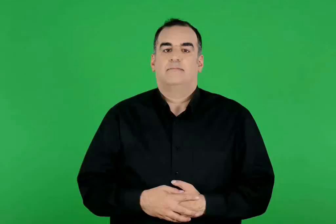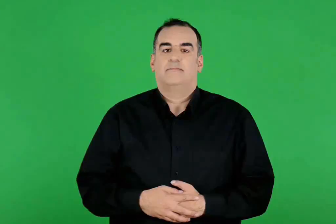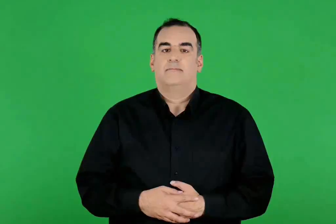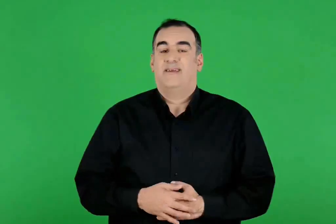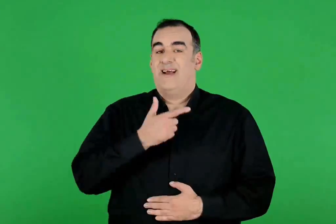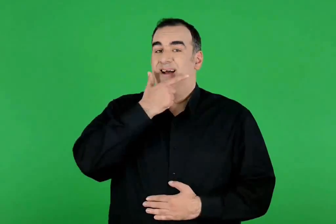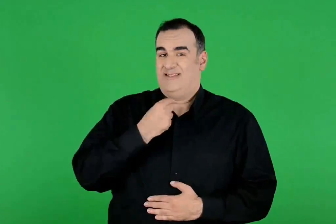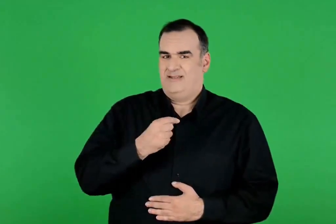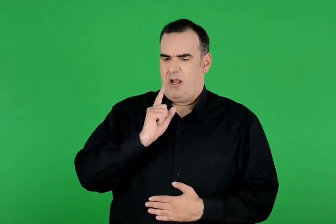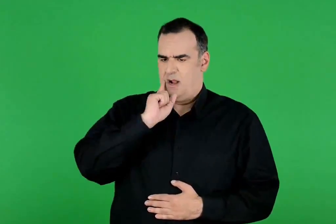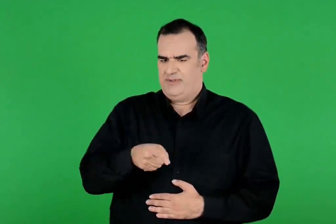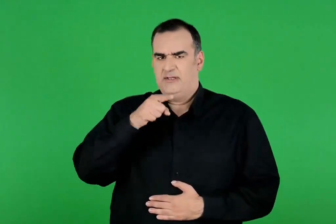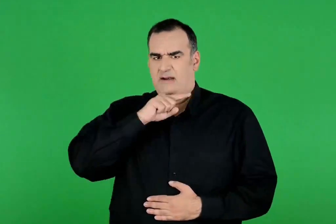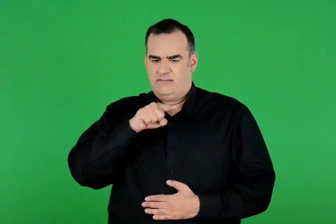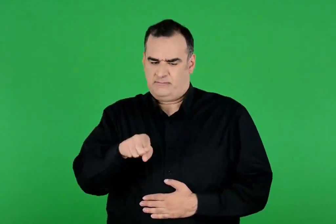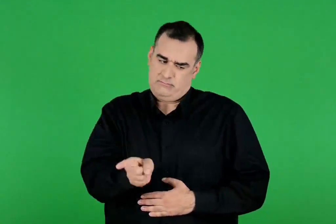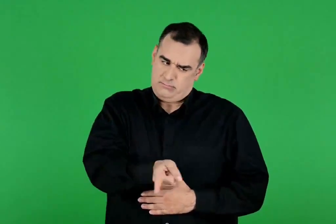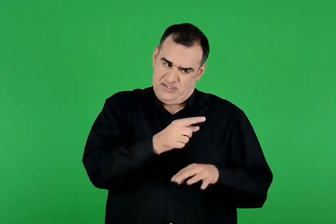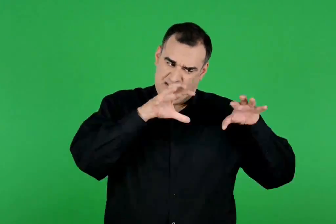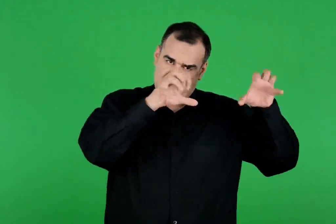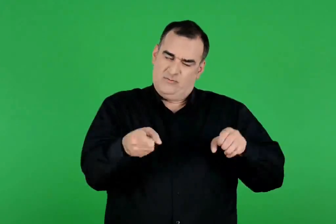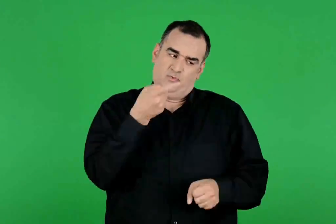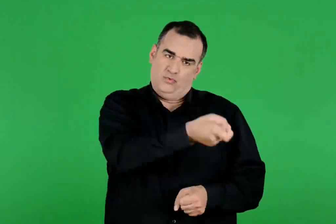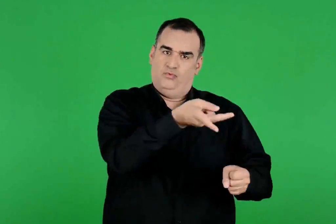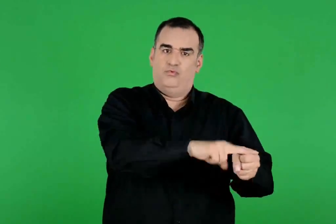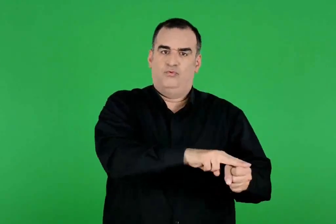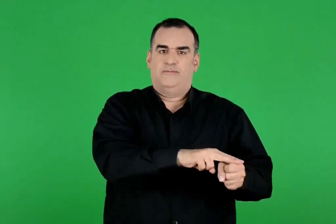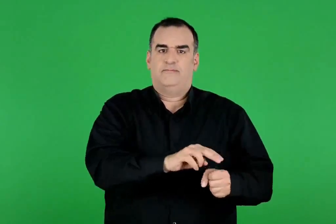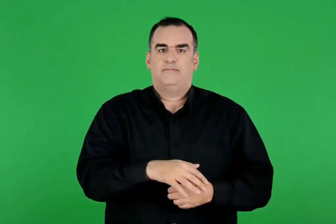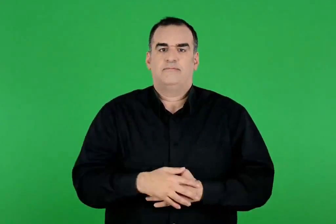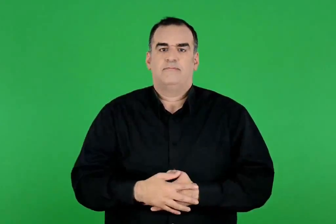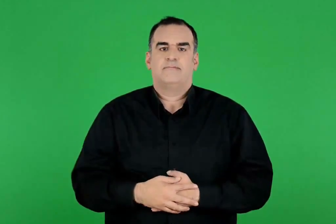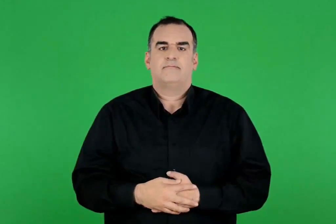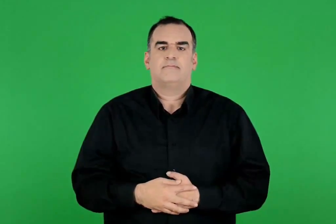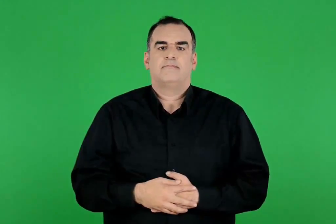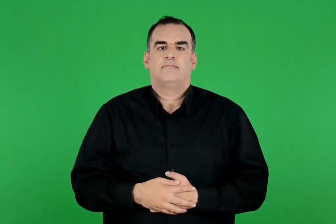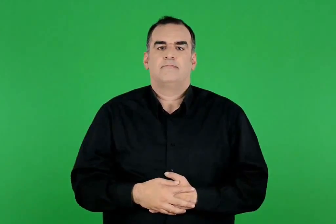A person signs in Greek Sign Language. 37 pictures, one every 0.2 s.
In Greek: ο ευρυσθέας διέταξε τον ηρακλή να σκοτώσει αυτό το τέρας
